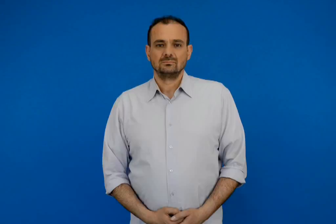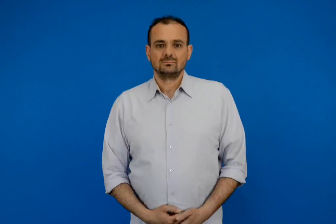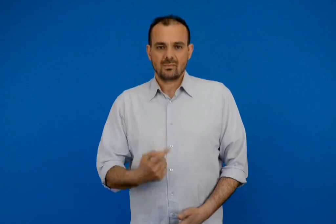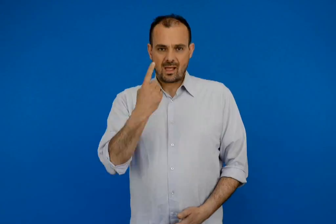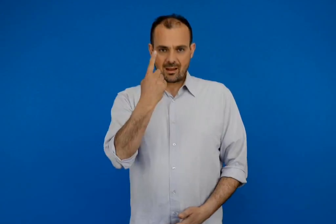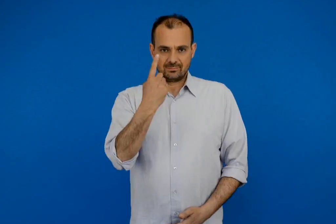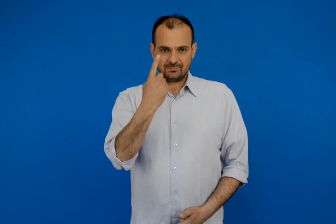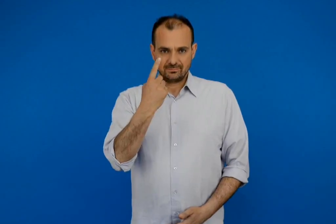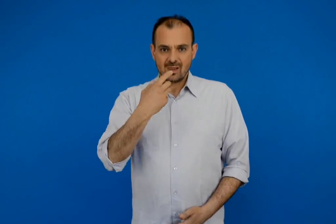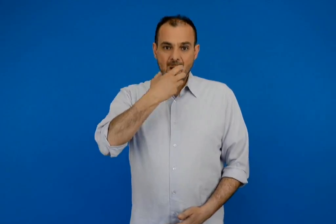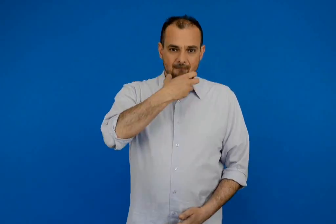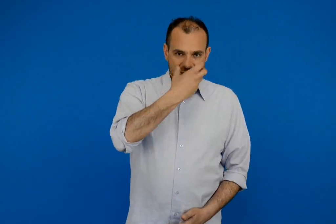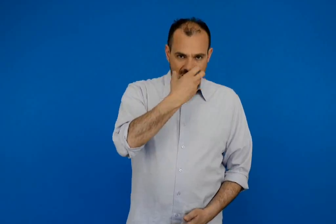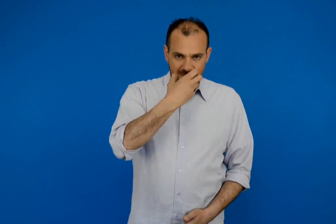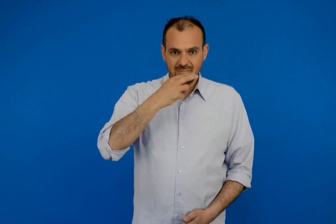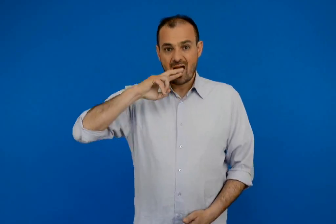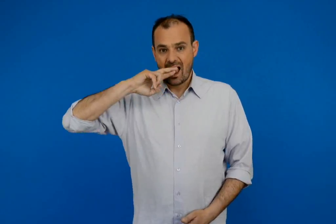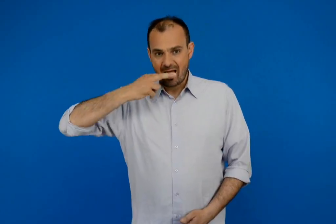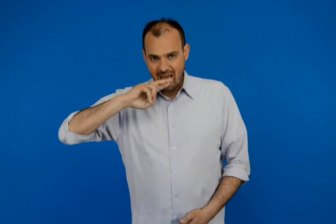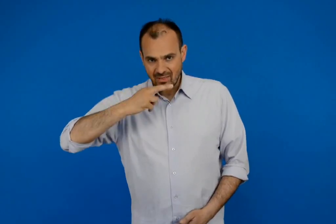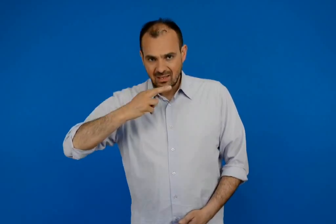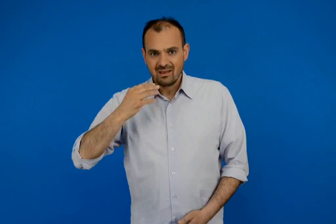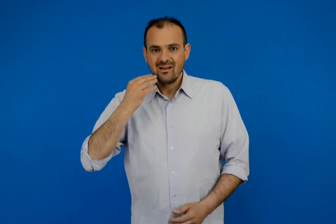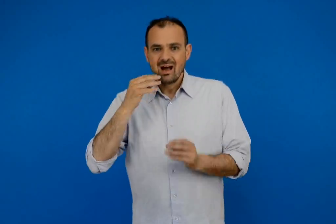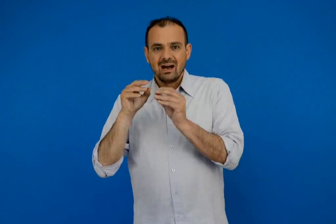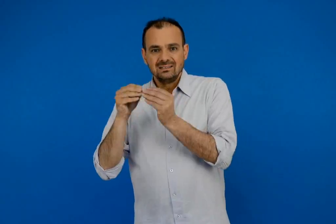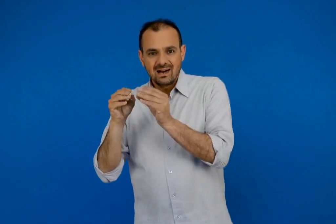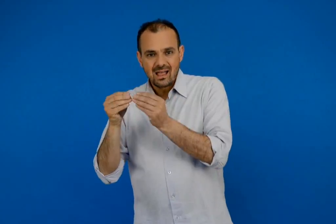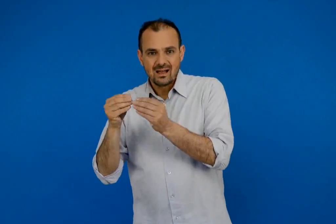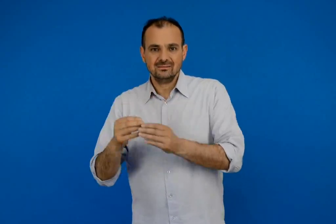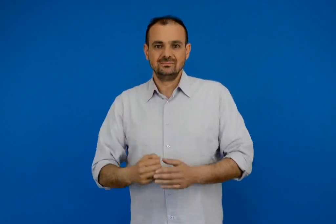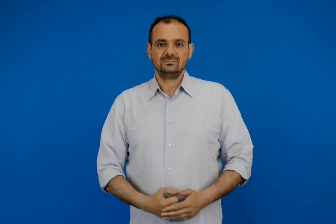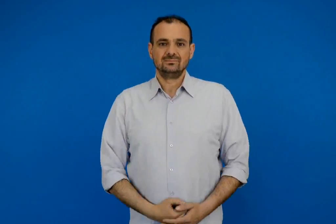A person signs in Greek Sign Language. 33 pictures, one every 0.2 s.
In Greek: 1 είναι η μηλιά η αχλαδιά η καστανιά
